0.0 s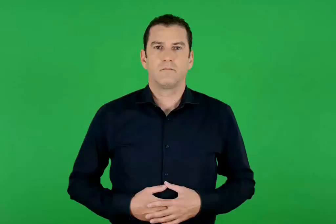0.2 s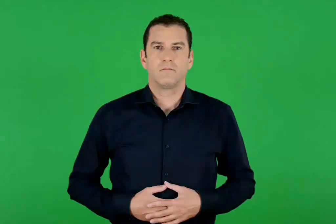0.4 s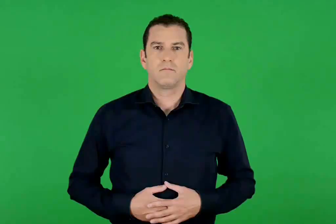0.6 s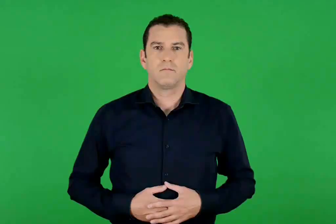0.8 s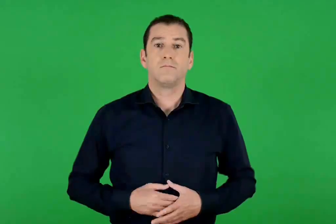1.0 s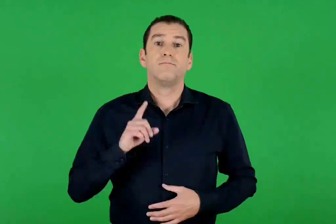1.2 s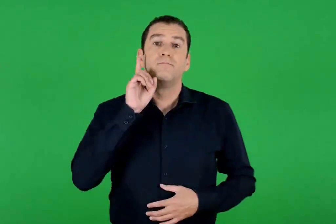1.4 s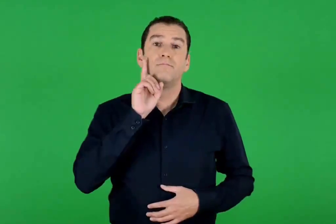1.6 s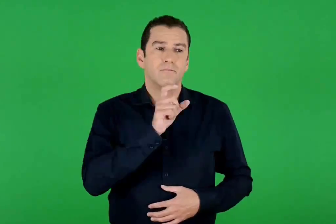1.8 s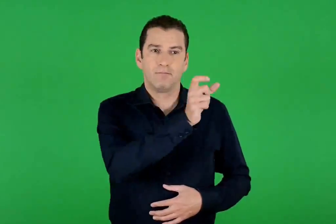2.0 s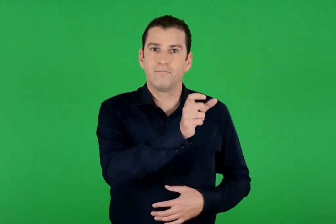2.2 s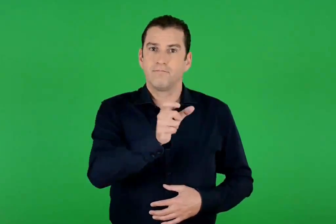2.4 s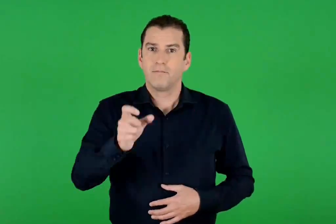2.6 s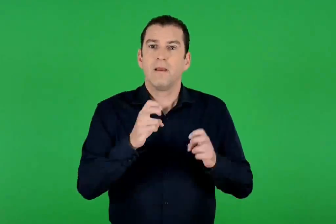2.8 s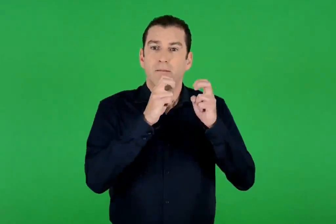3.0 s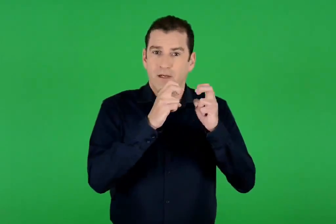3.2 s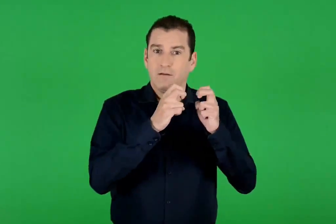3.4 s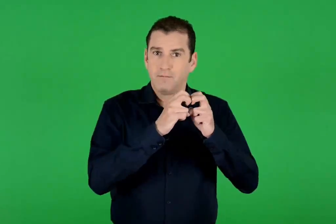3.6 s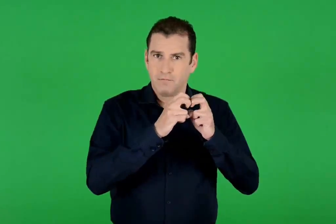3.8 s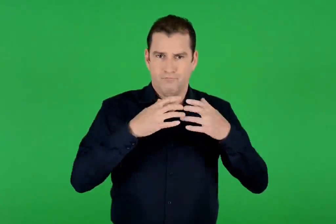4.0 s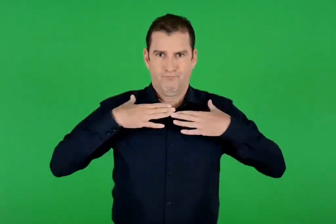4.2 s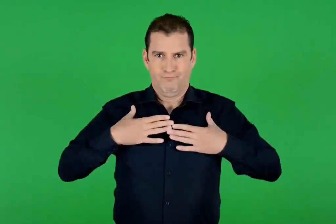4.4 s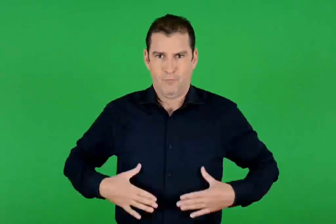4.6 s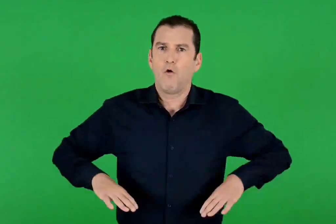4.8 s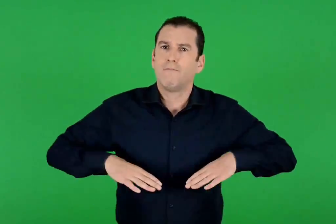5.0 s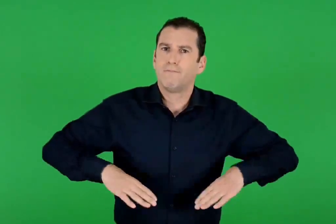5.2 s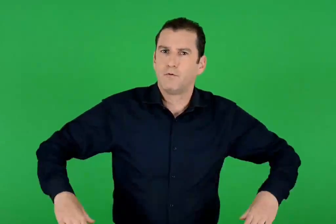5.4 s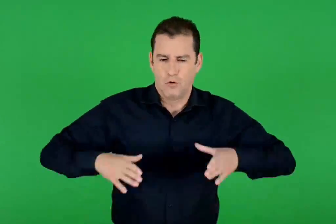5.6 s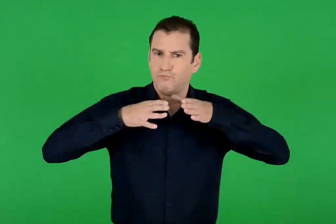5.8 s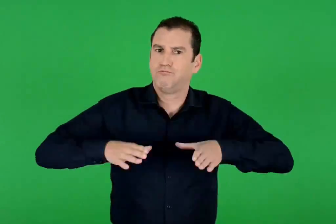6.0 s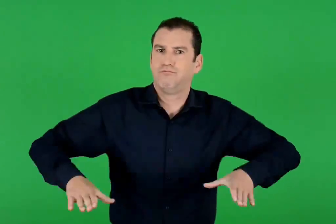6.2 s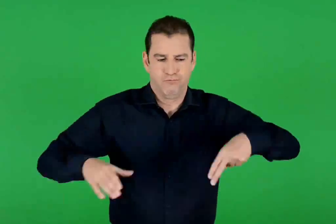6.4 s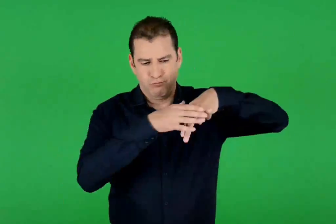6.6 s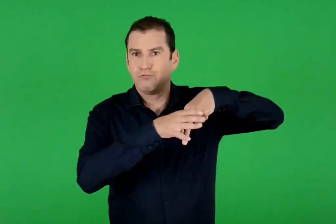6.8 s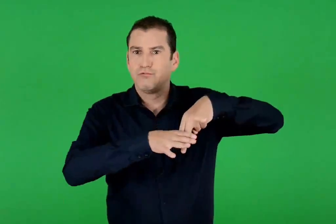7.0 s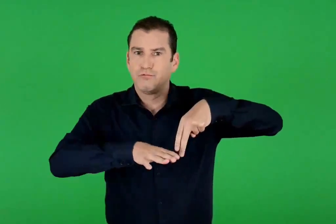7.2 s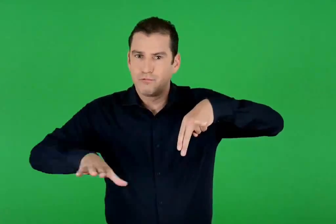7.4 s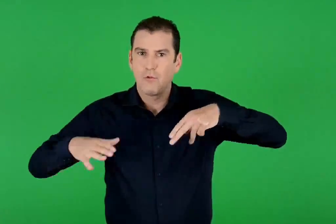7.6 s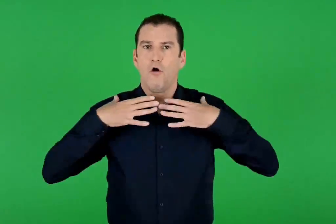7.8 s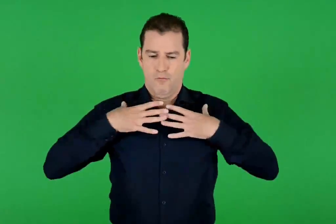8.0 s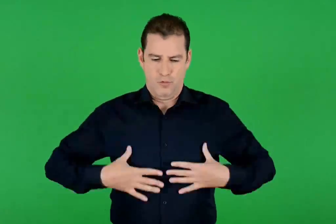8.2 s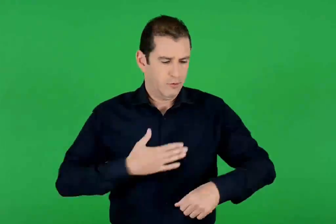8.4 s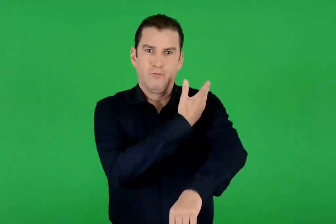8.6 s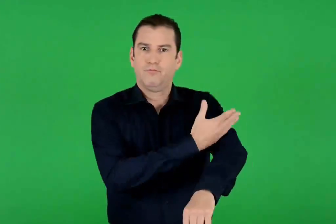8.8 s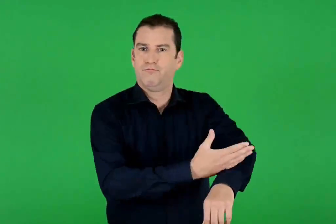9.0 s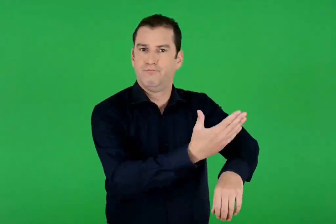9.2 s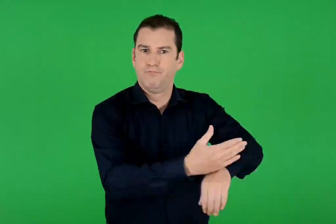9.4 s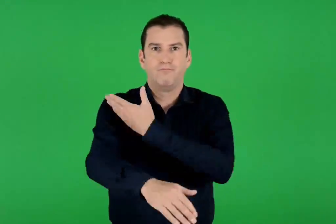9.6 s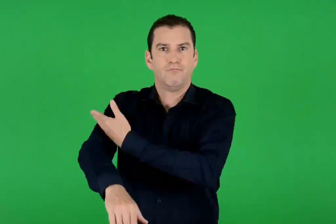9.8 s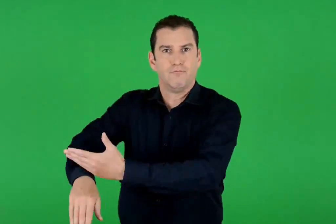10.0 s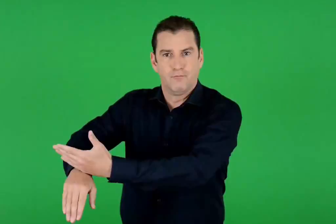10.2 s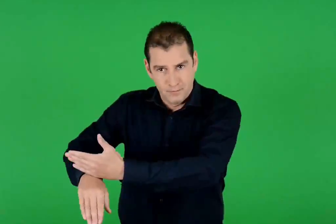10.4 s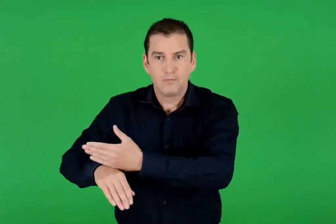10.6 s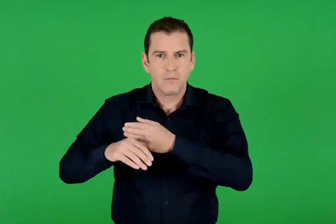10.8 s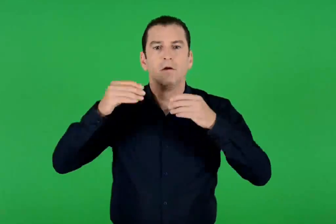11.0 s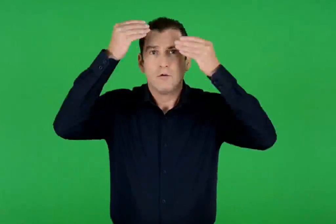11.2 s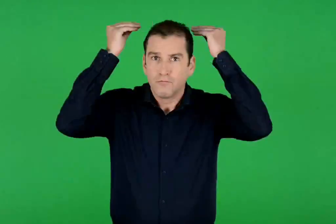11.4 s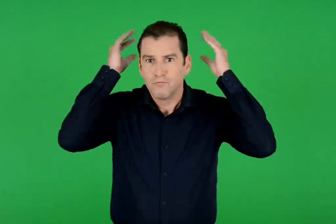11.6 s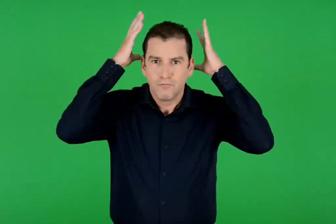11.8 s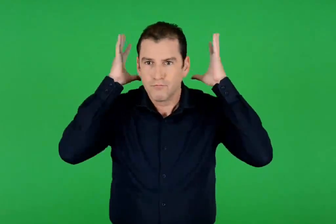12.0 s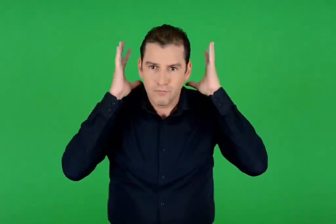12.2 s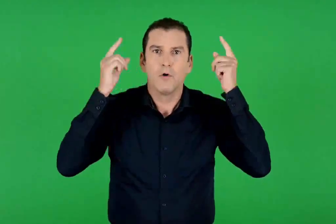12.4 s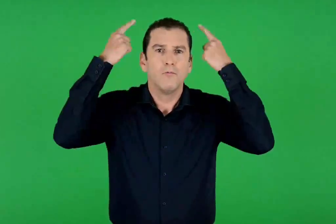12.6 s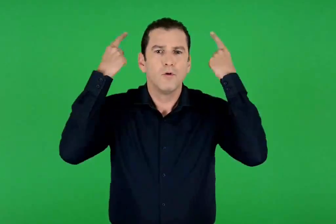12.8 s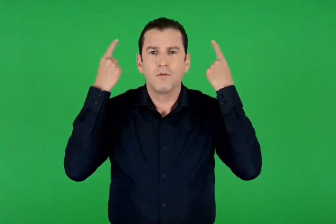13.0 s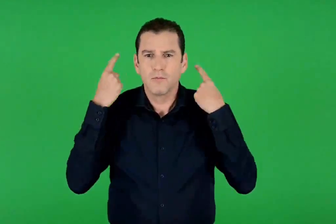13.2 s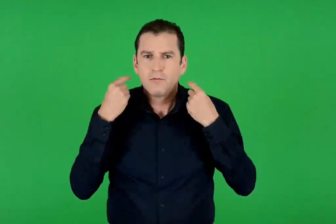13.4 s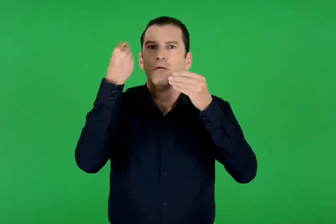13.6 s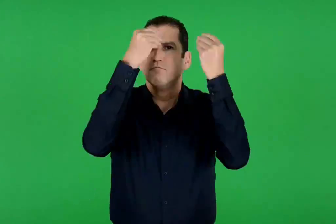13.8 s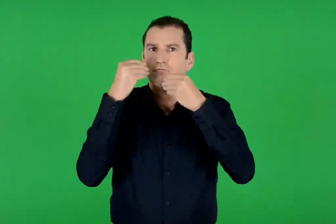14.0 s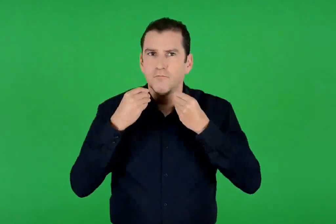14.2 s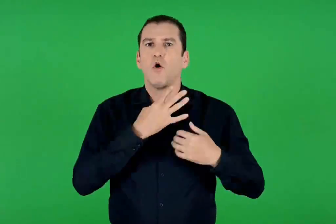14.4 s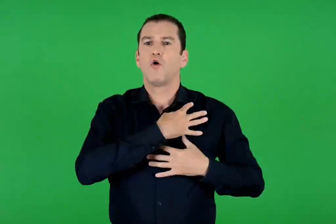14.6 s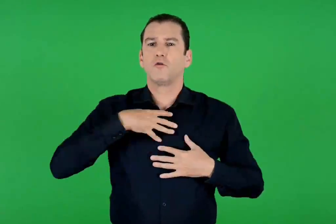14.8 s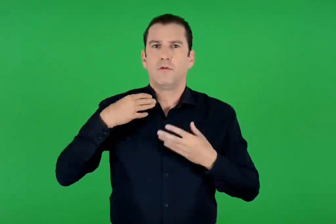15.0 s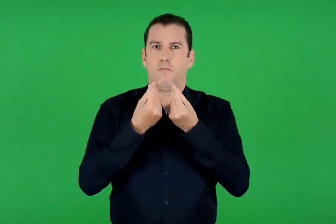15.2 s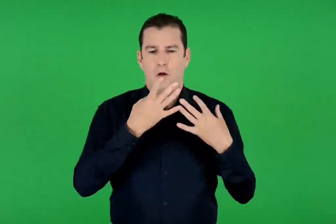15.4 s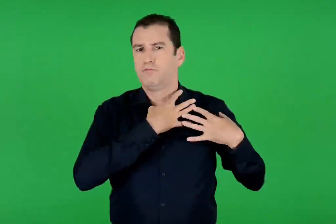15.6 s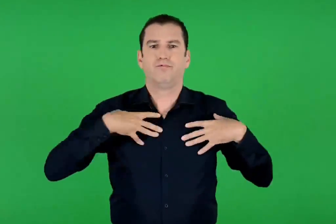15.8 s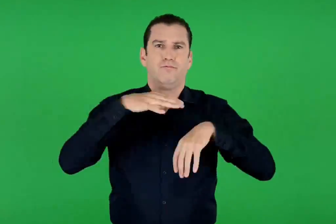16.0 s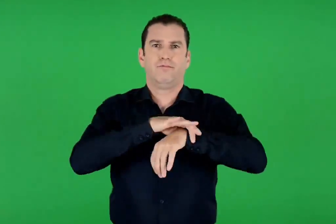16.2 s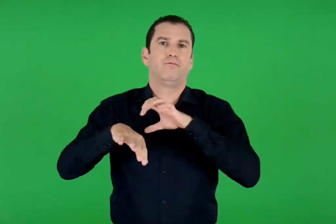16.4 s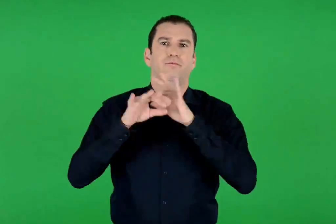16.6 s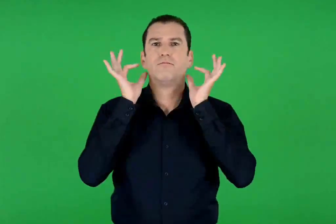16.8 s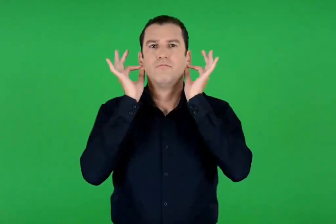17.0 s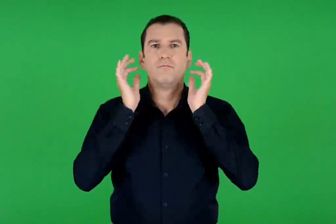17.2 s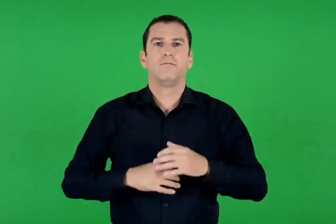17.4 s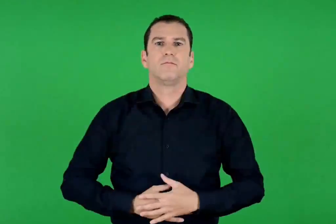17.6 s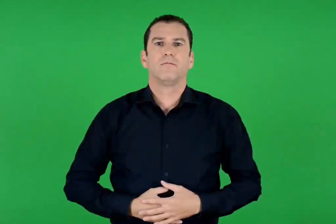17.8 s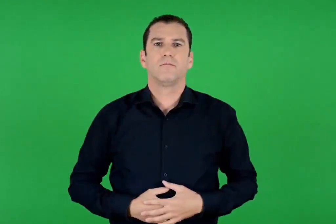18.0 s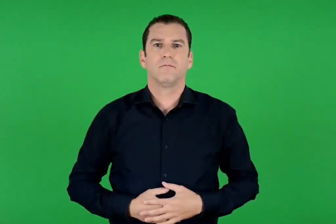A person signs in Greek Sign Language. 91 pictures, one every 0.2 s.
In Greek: οι μυκηναίες φορούσαν μακριές πολύχρωμες φούστες και μπλούζες με μακριά μανίκια. χτενίζονταν όμορφα , έφτιαχναν πολλές μπούκλες , βάφονταν και στολίζονταν με πολλά κοσμήματα
